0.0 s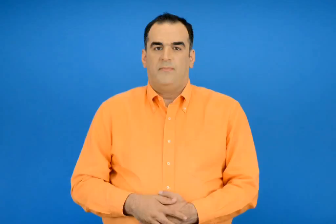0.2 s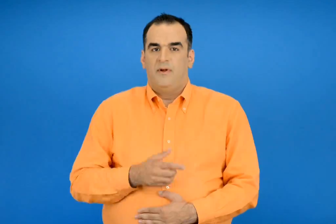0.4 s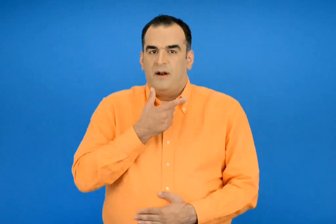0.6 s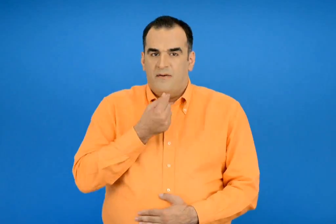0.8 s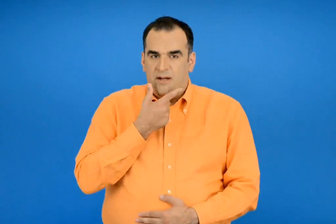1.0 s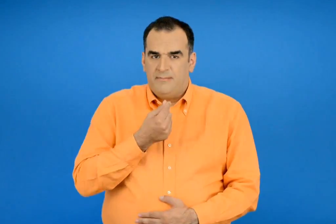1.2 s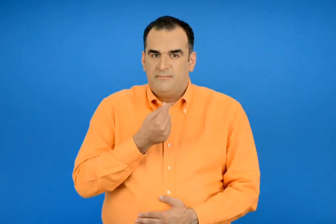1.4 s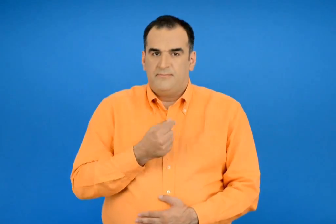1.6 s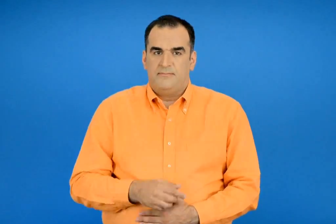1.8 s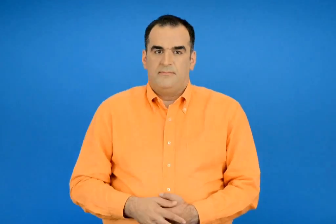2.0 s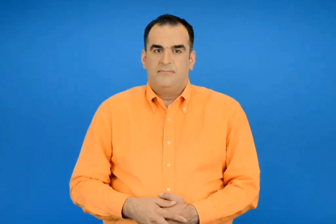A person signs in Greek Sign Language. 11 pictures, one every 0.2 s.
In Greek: λευκά
